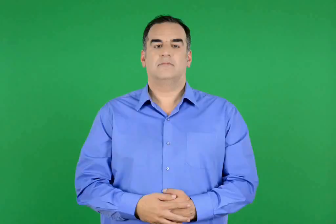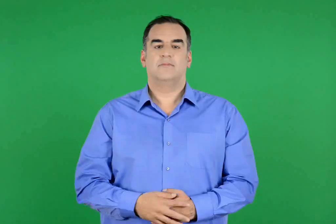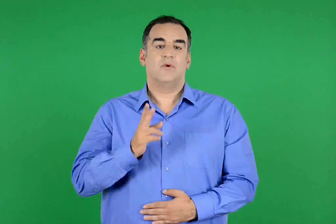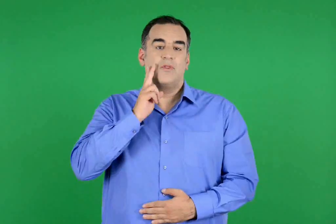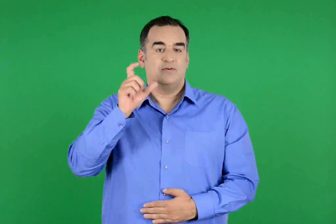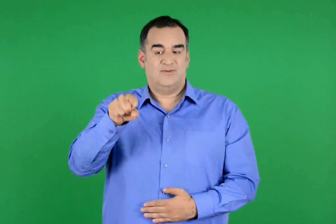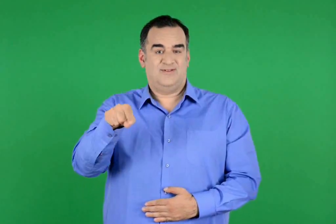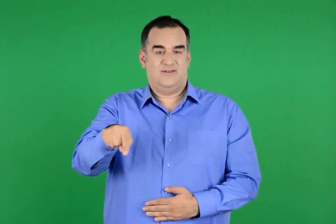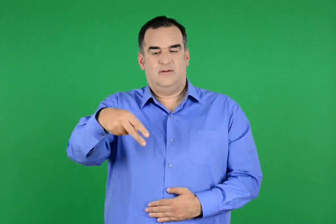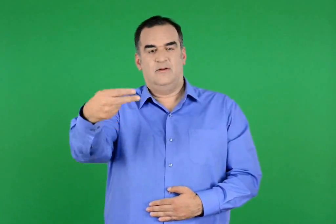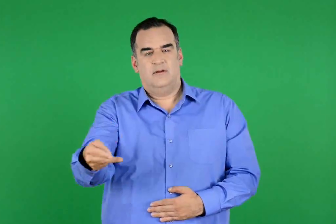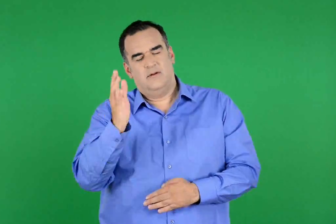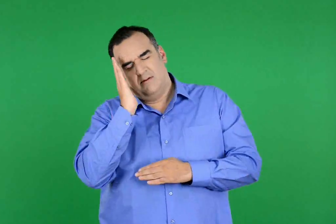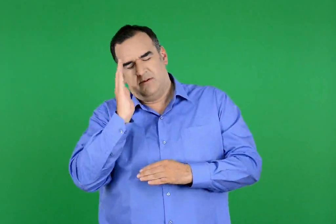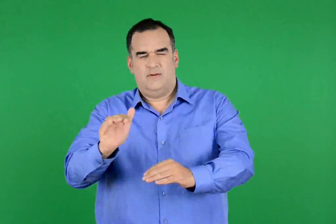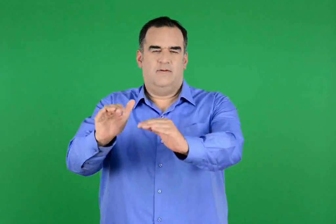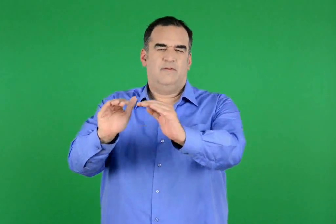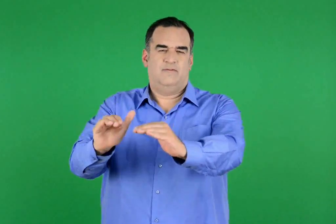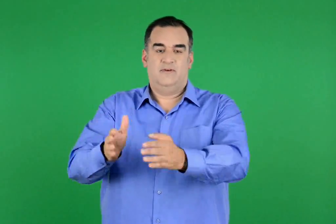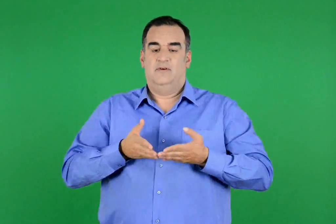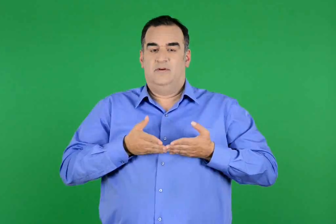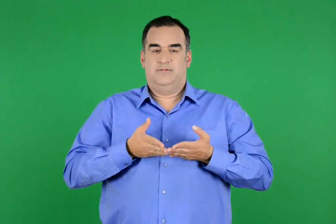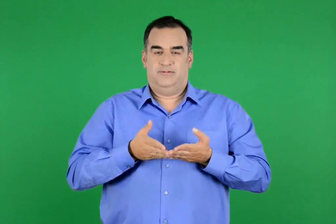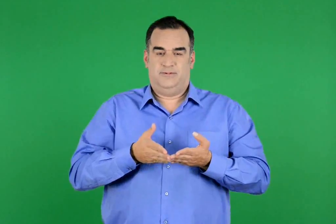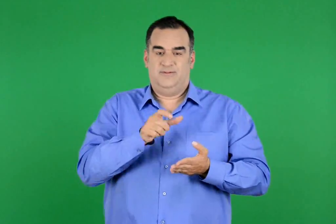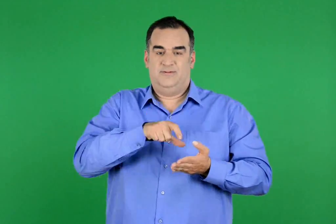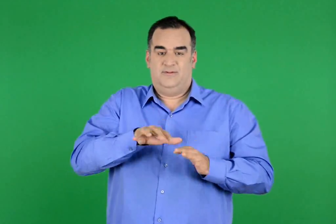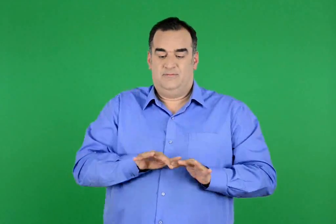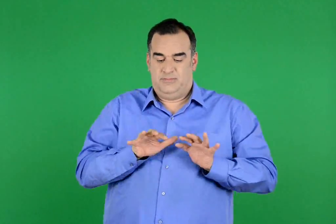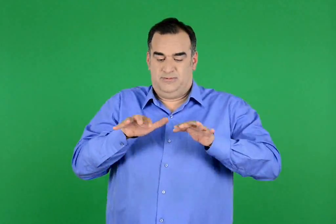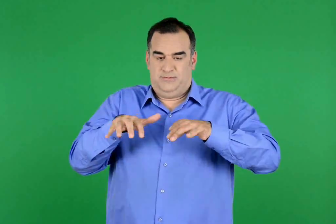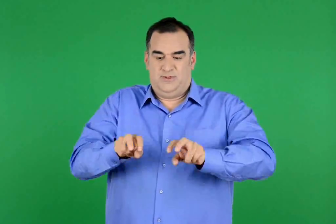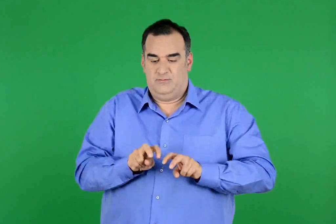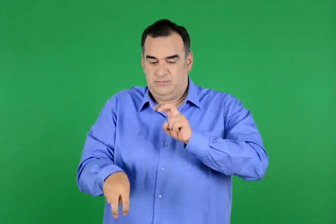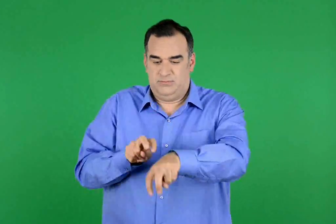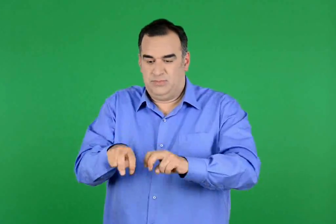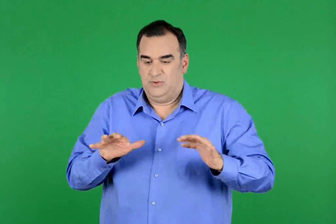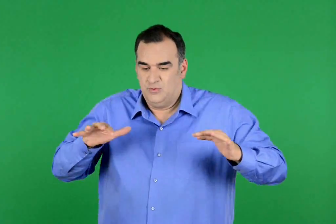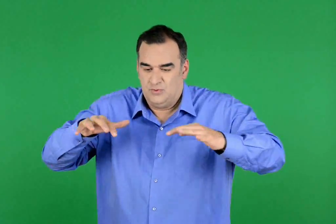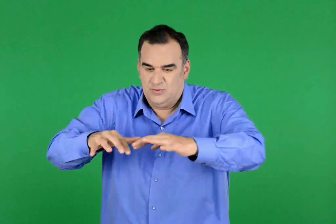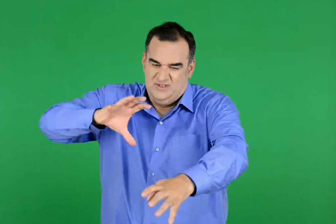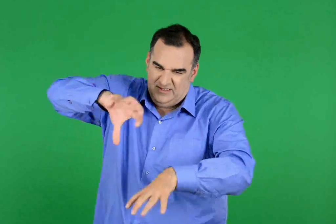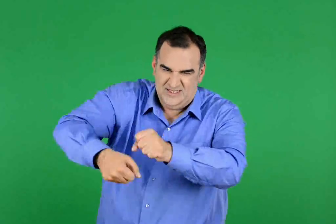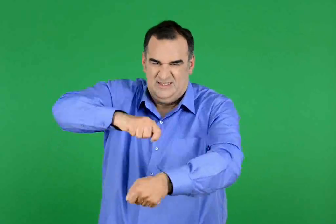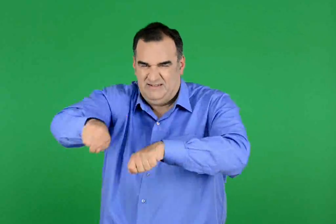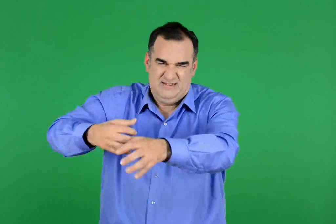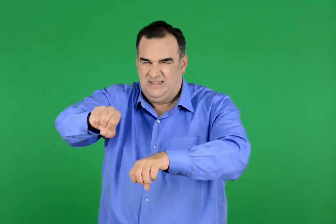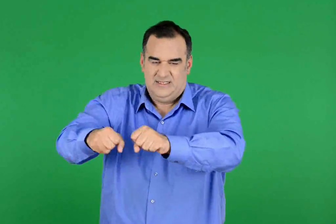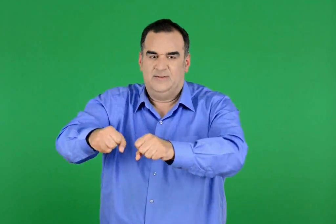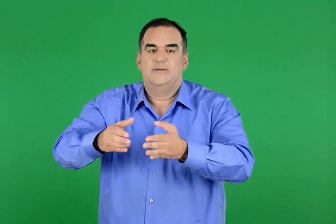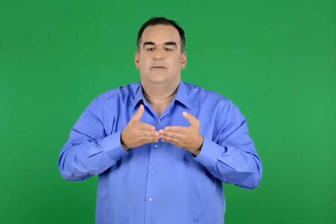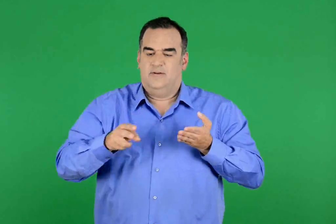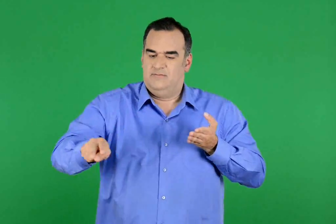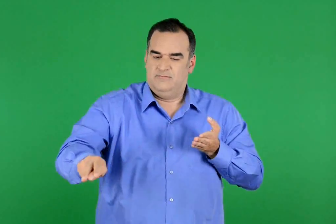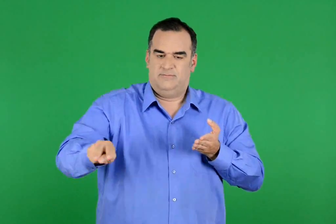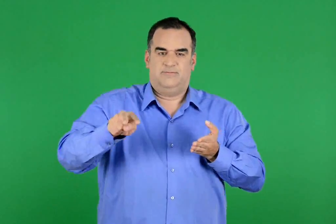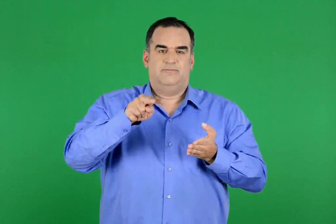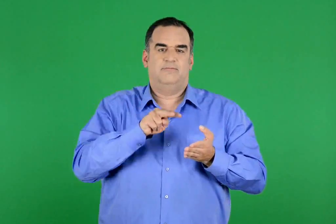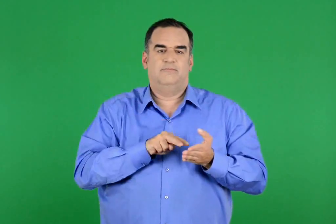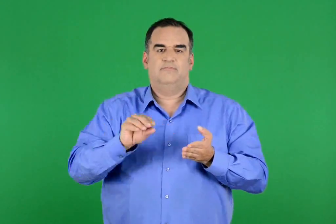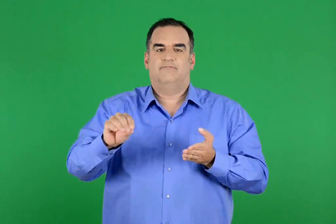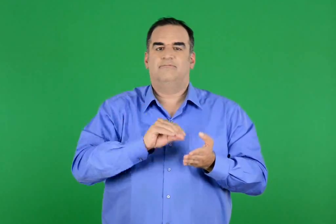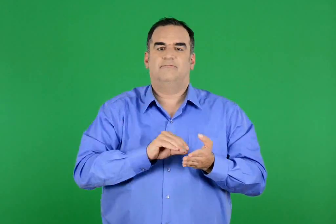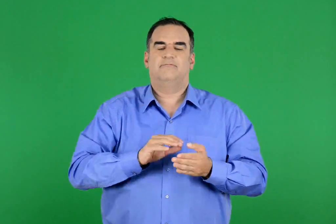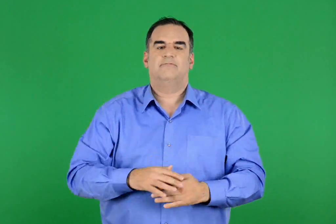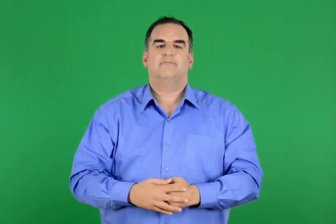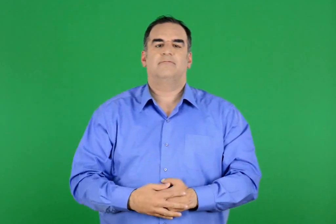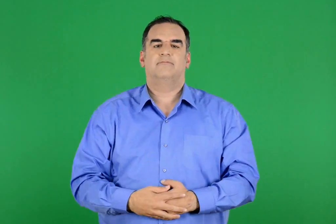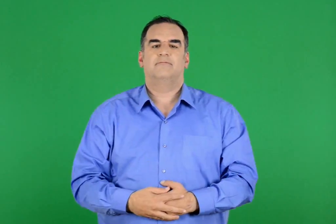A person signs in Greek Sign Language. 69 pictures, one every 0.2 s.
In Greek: φτάνοντας , λοιπόν , κοντά , πήδησαν κάτω από το πλοίο , κι όπως ο διόνυσος ακόμα κοιμόταν , πέσαν πάνω του , τον έδεσαν κι αφού τον φορτώθηκαν , τον έφεραν στο καράβι
